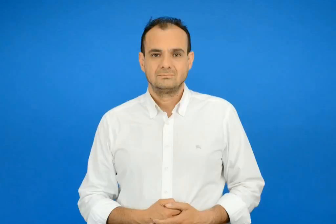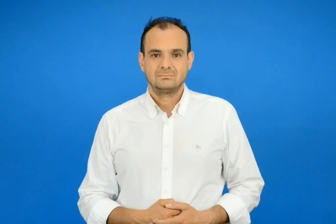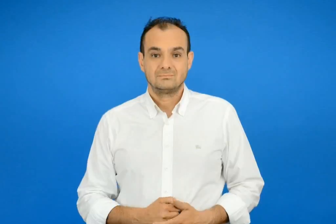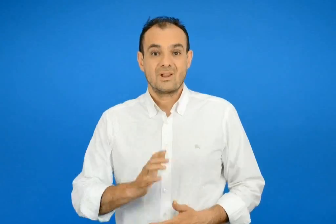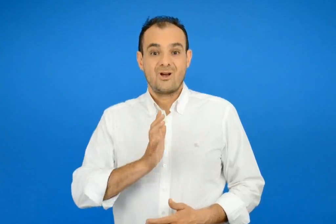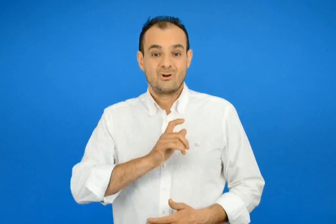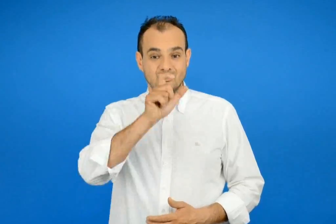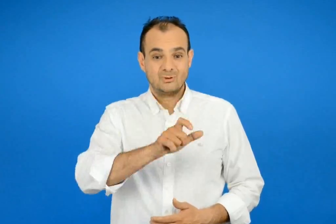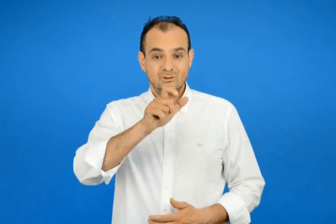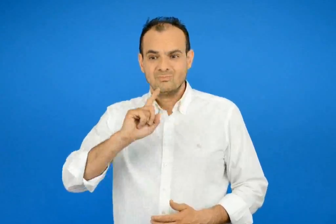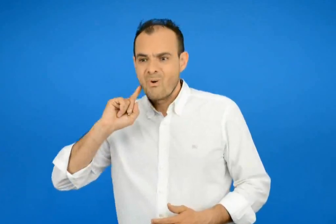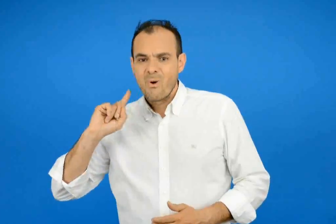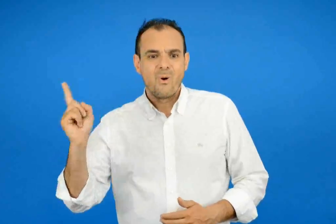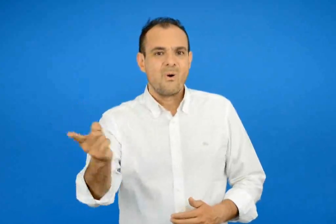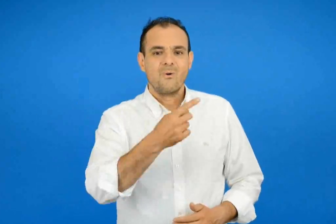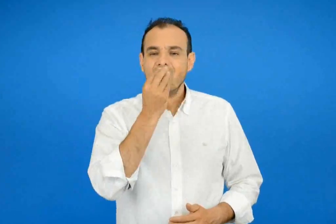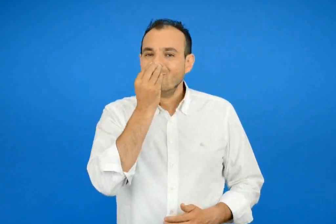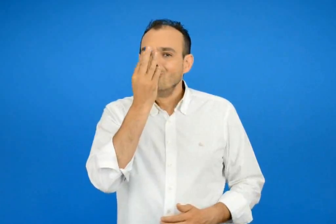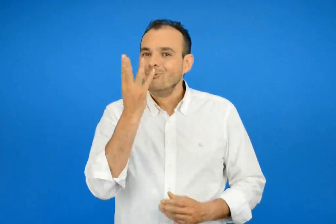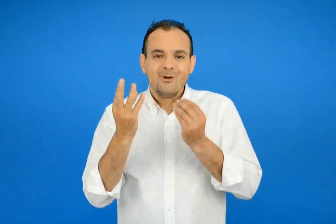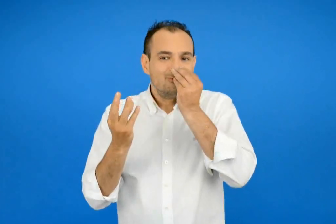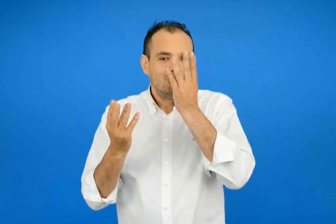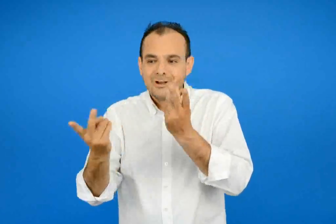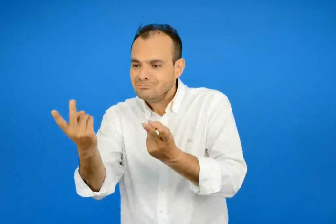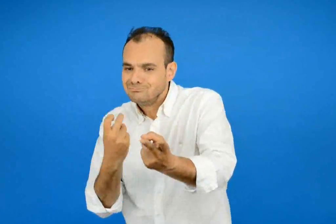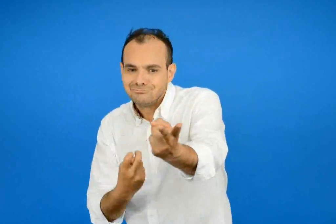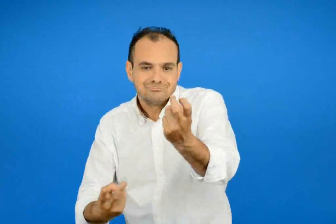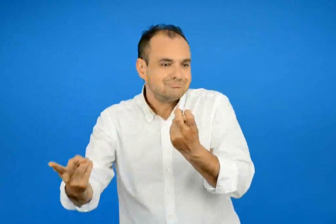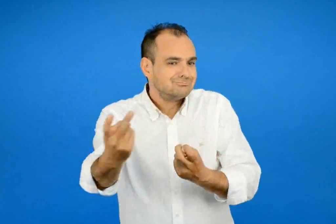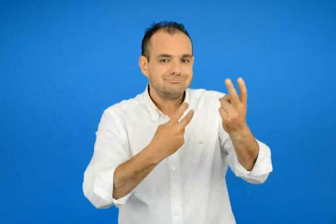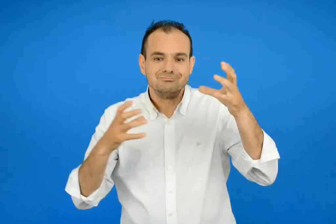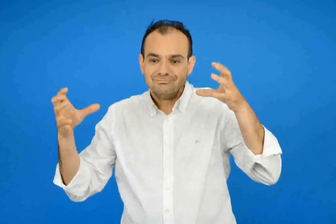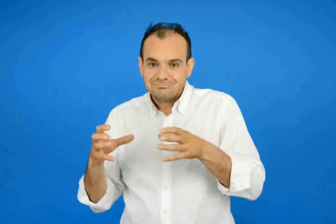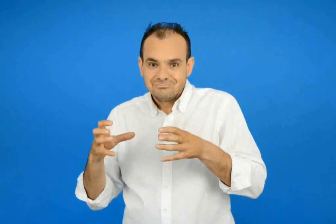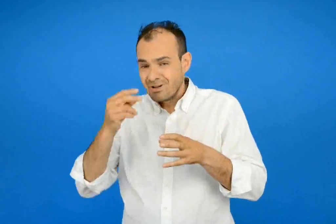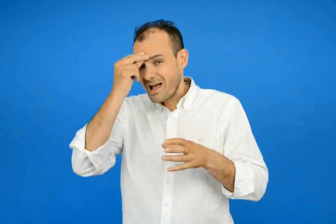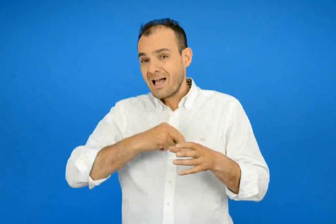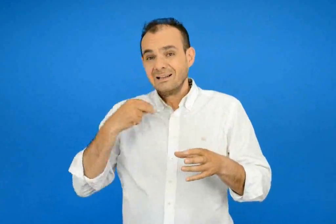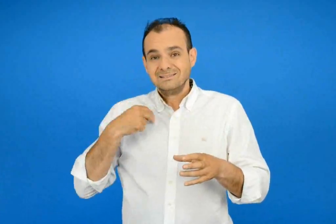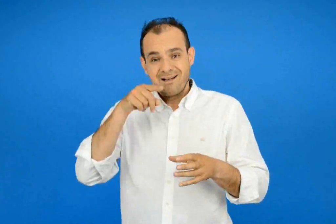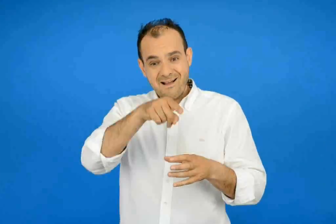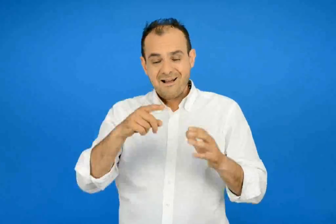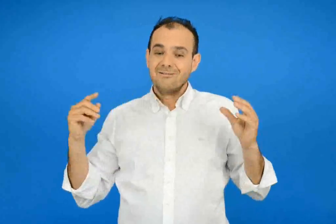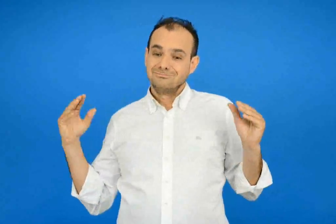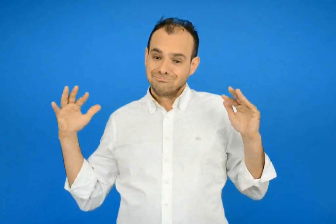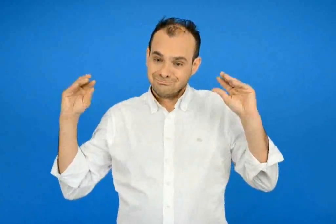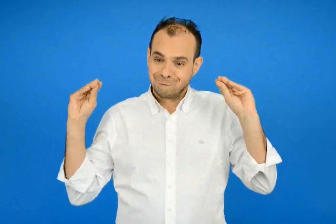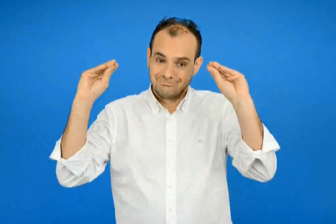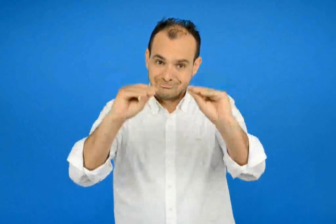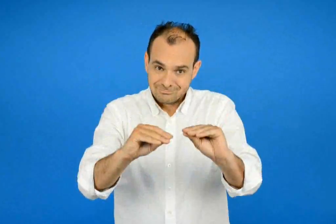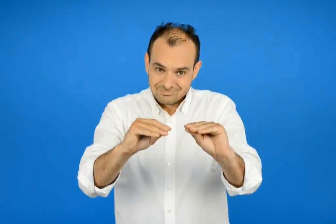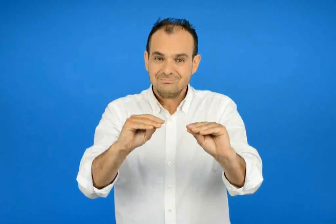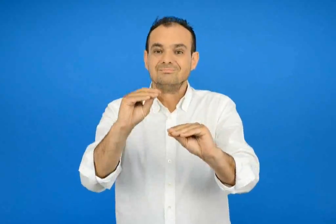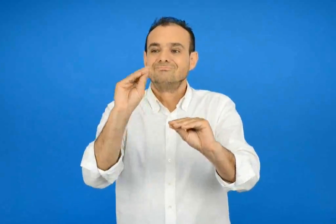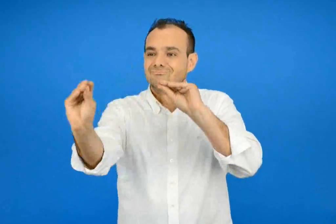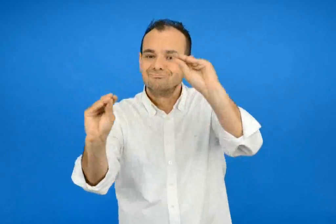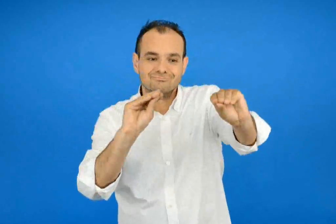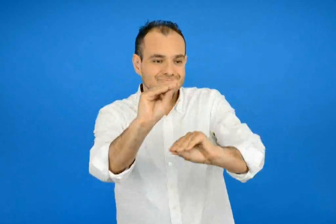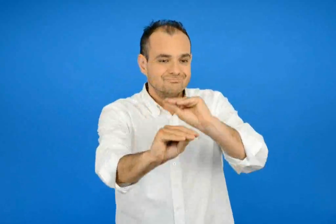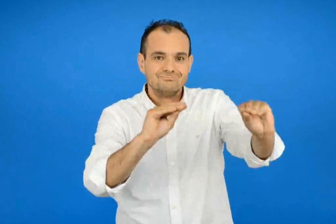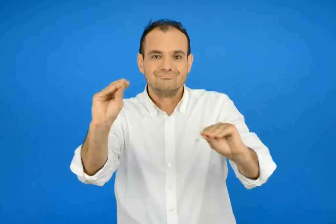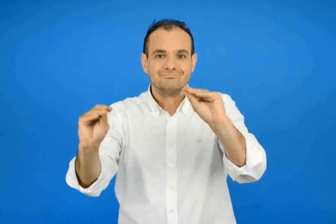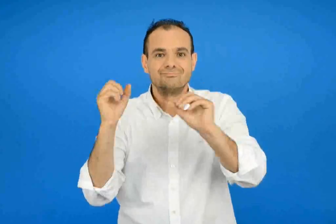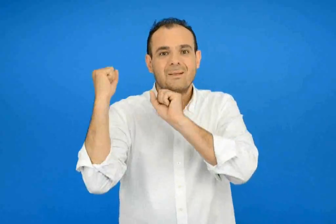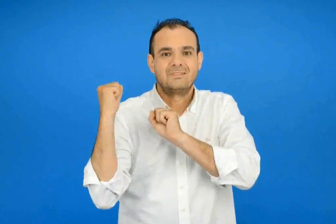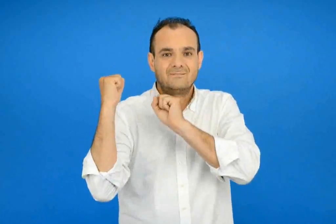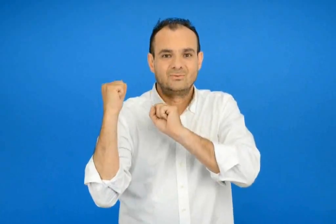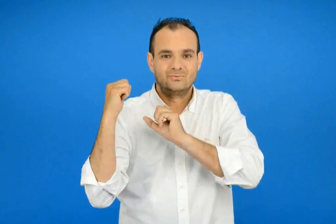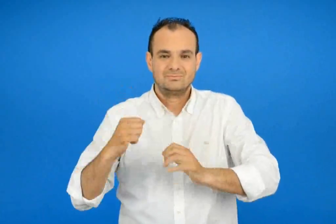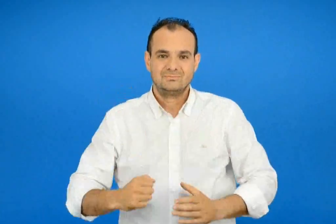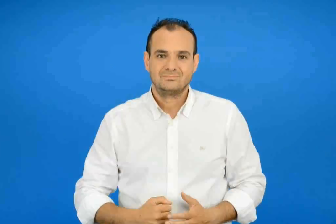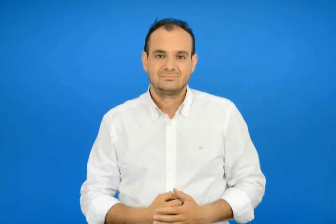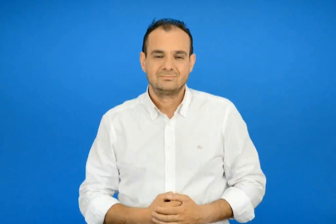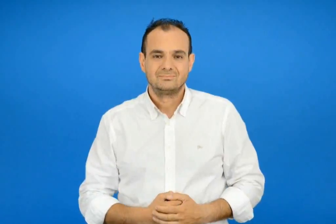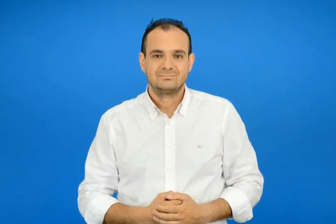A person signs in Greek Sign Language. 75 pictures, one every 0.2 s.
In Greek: ο κόσμος μαζεύει λουλούδια και τα πηγαίνει στην εκκλησιά για να τον στολίσει
